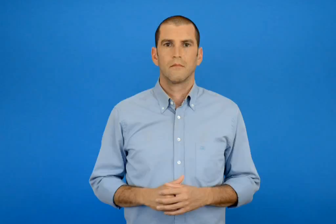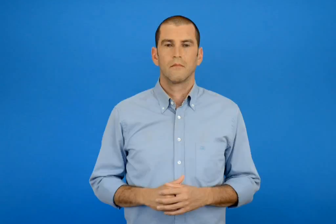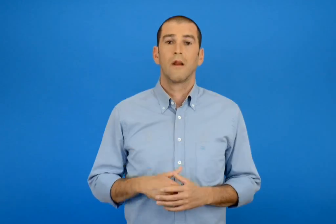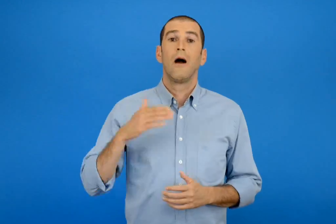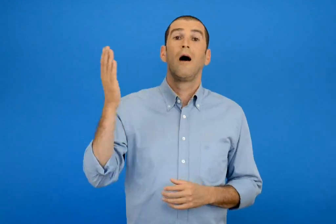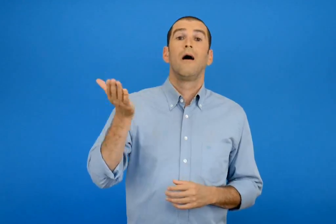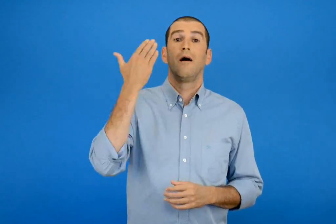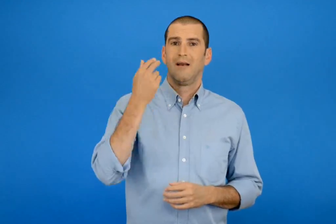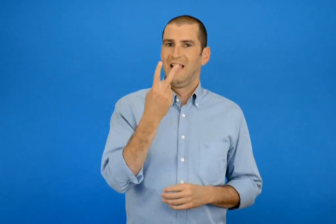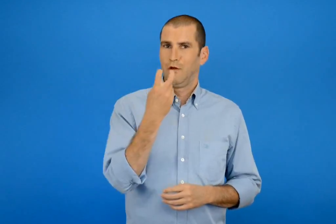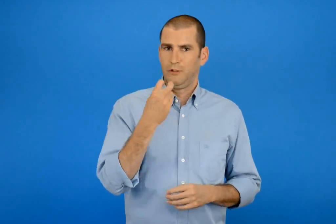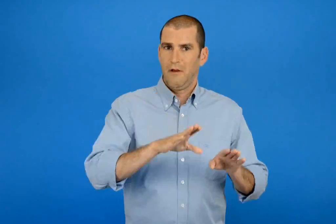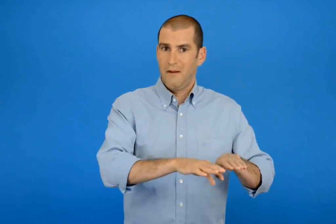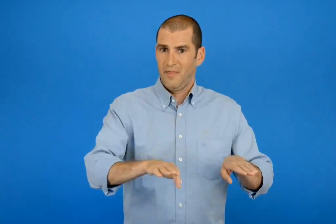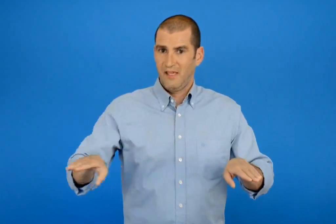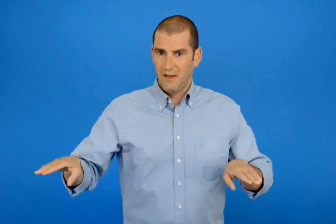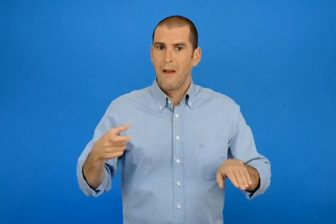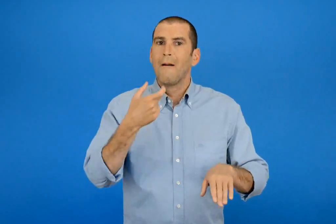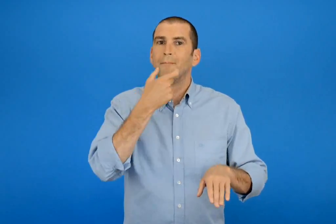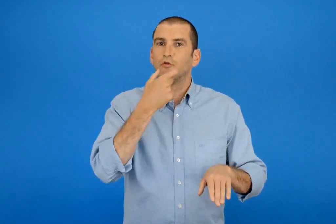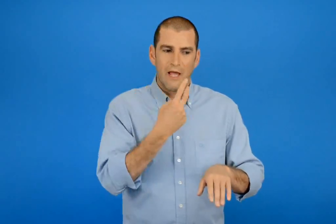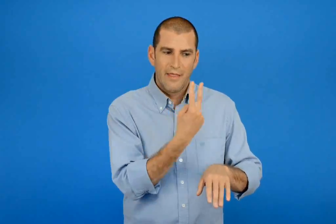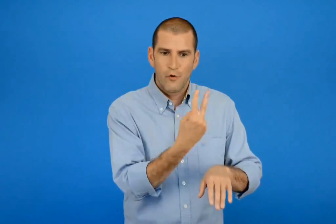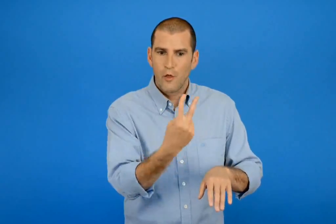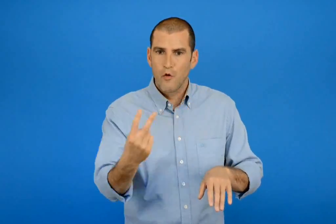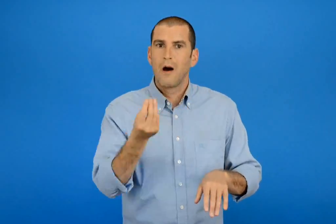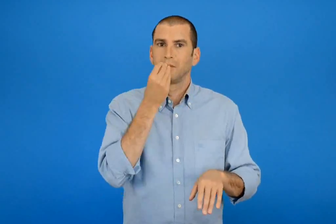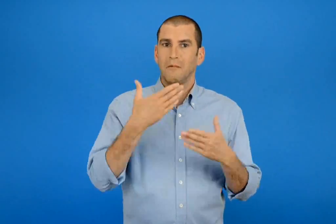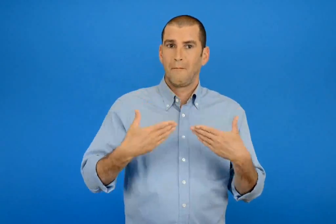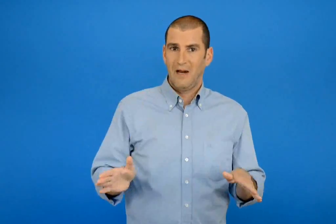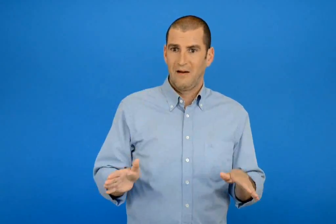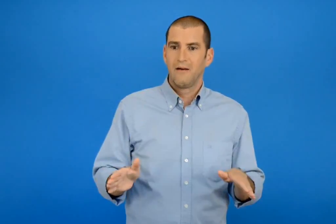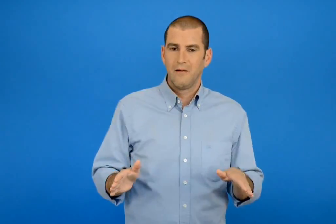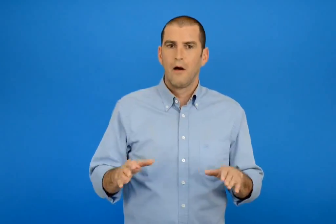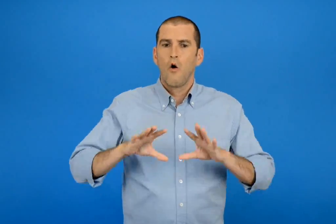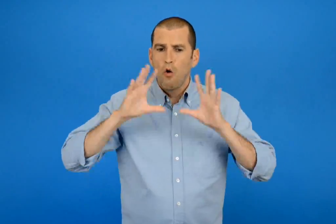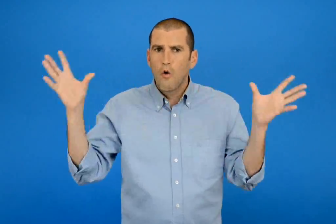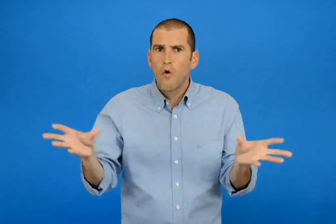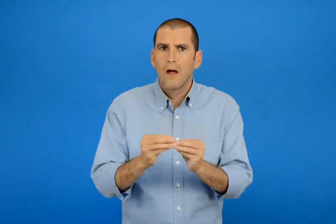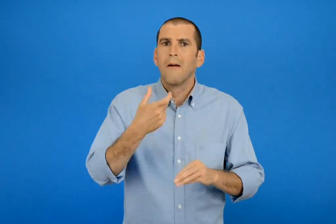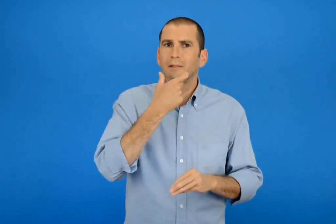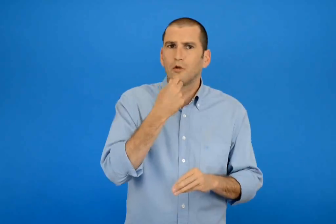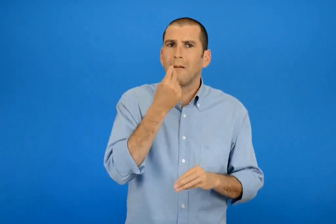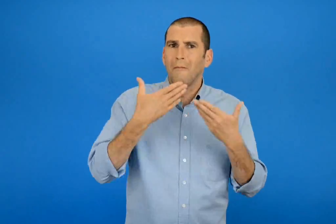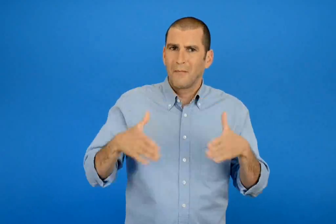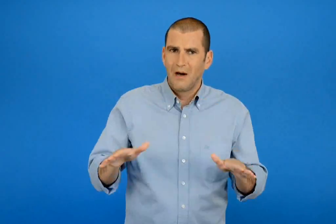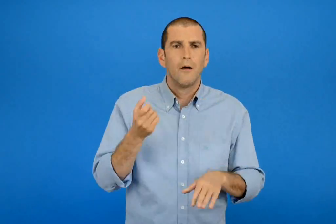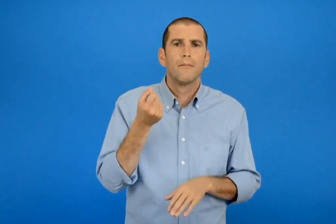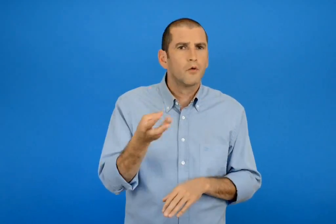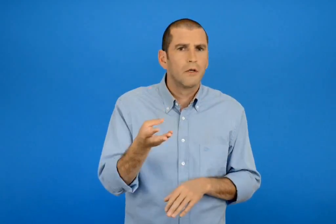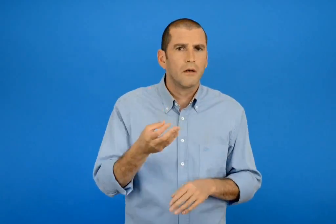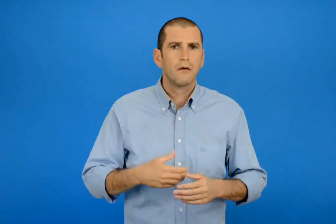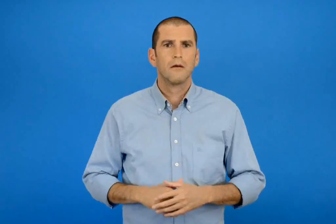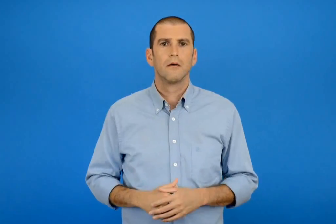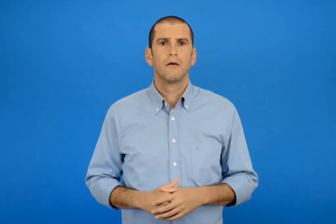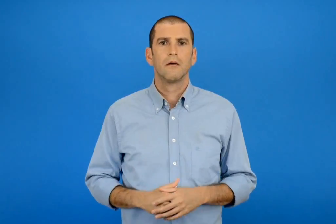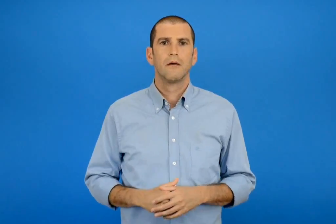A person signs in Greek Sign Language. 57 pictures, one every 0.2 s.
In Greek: αν 20 παιδιά φάγανε από 2 μπισκότα το καθένα πόσα μπισκότα έφαγαν συνολικά ;
